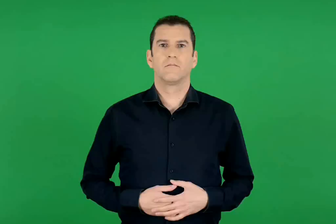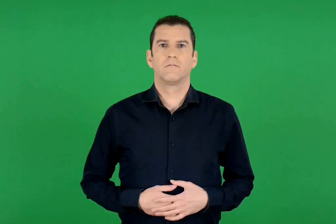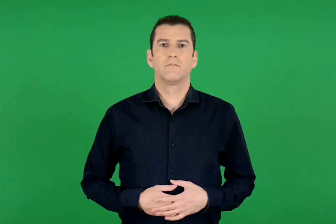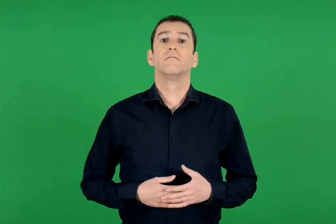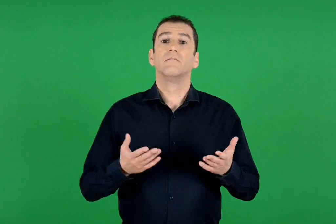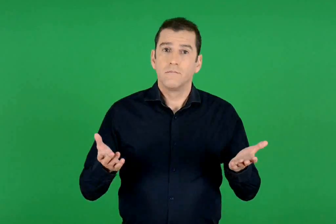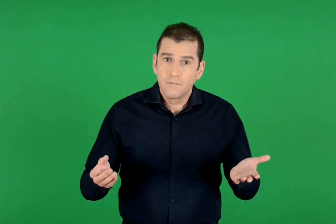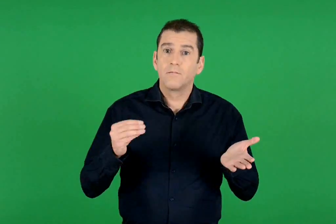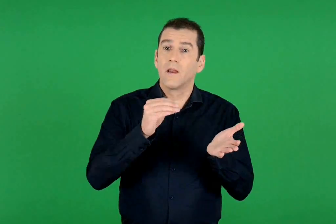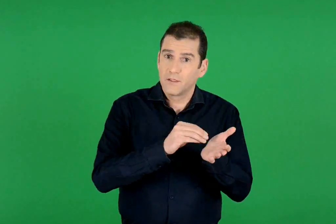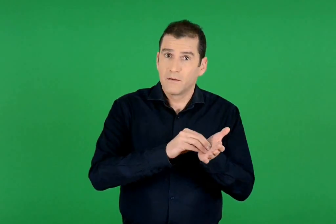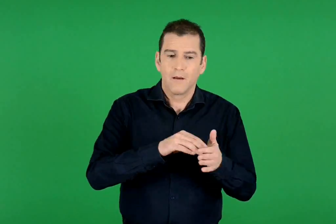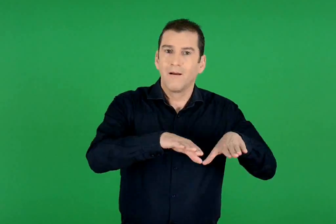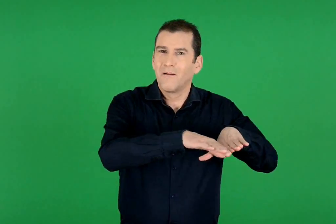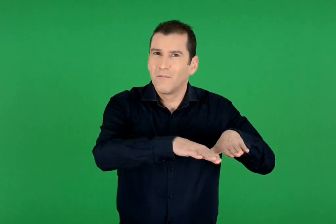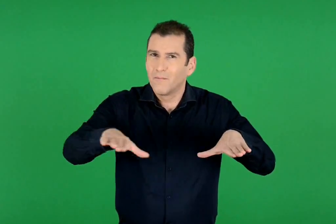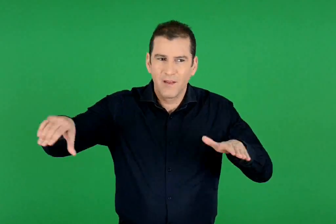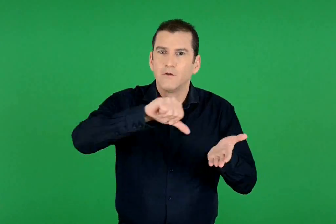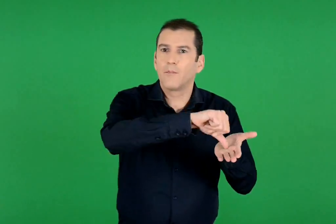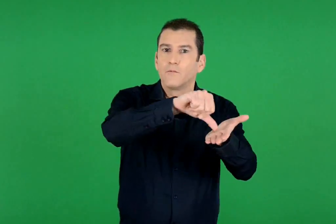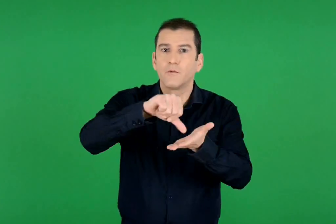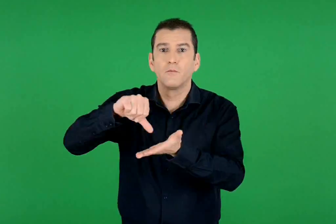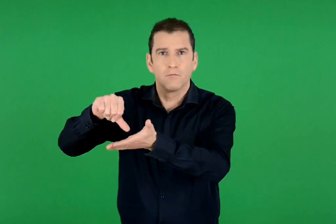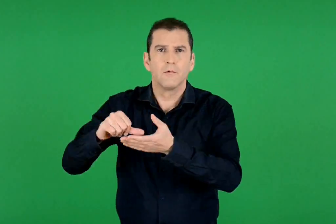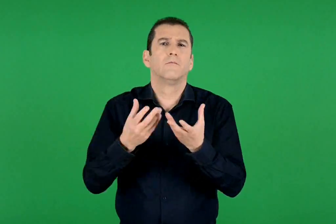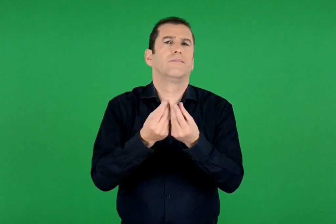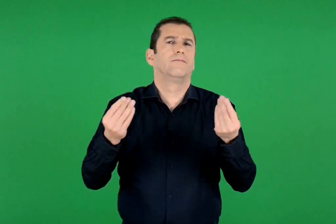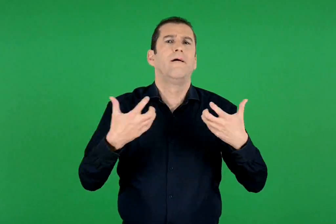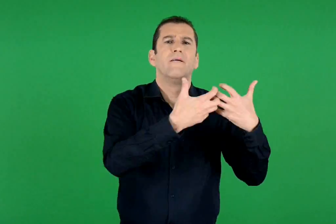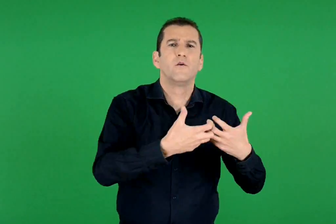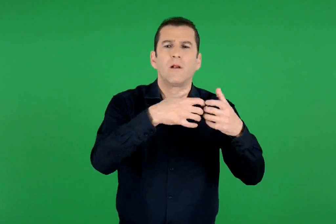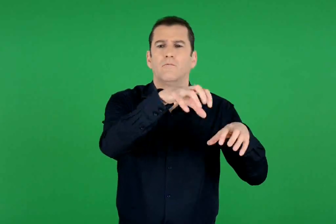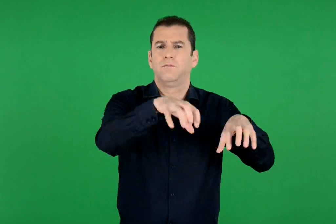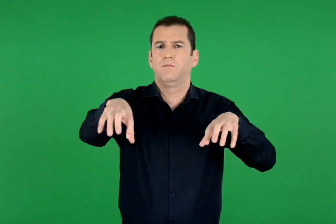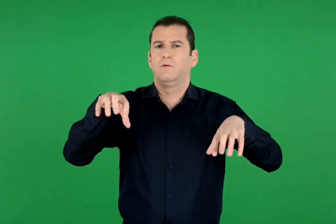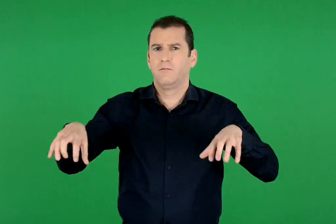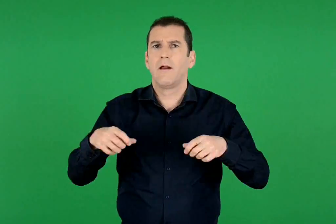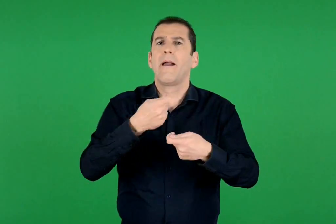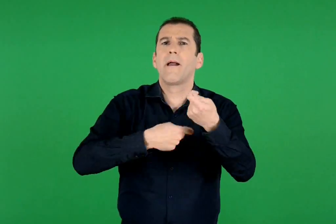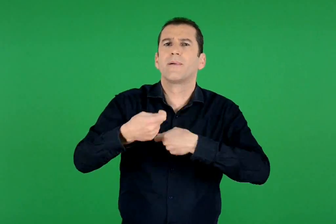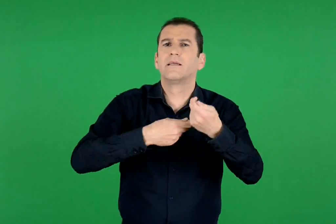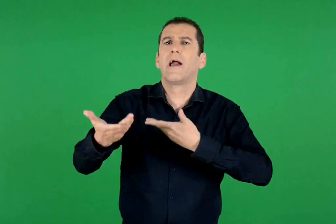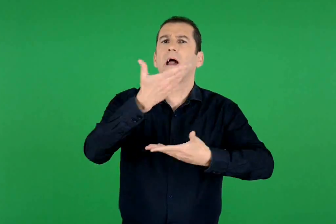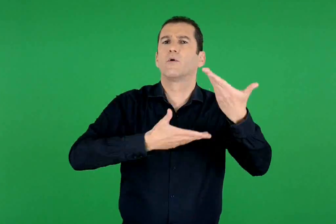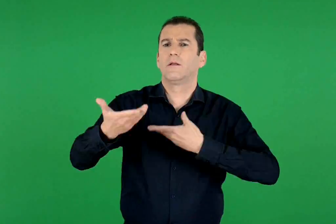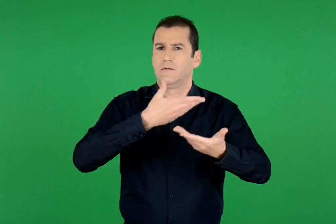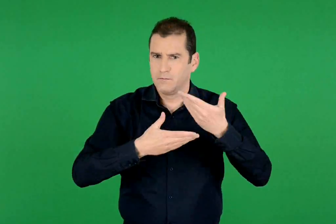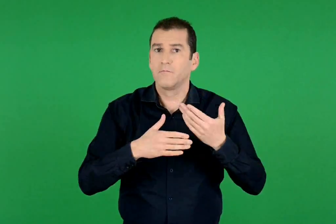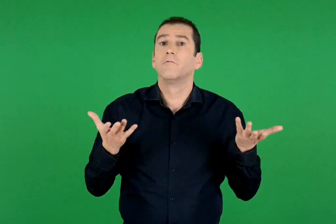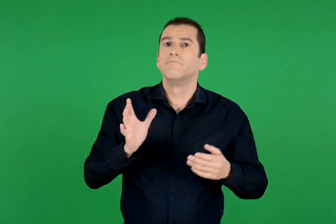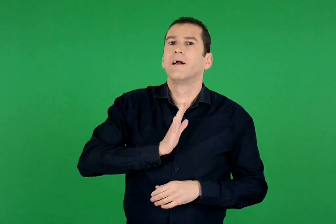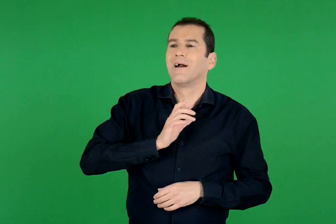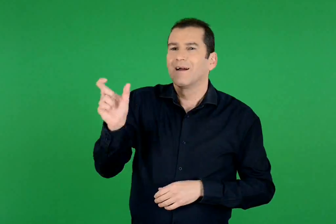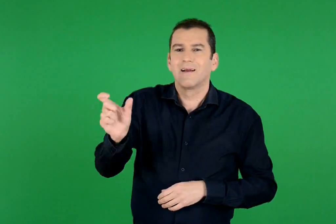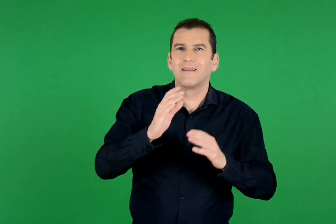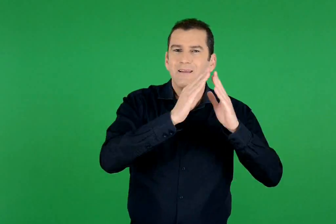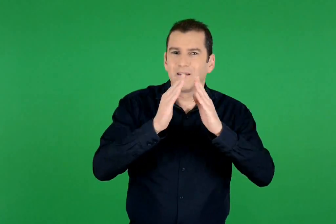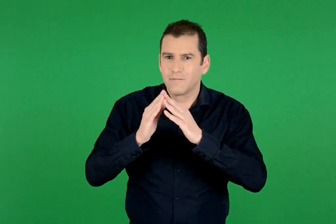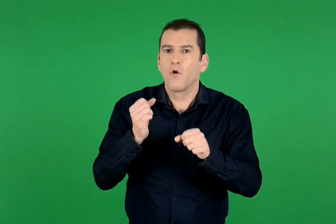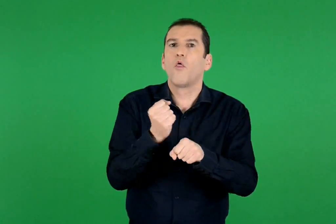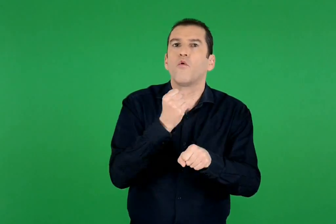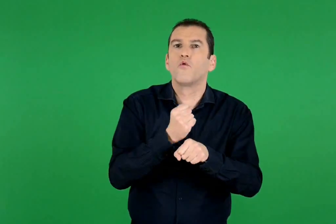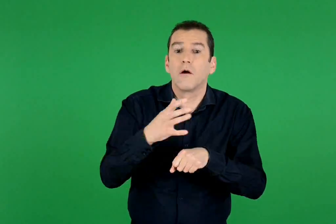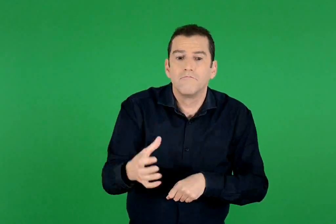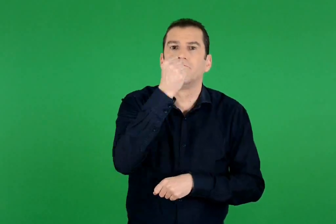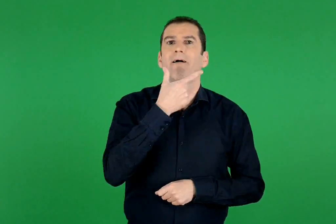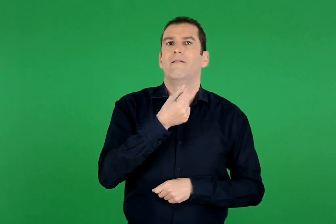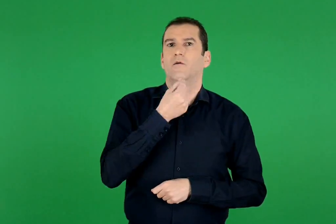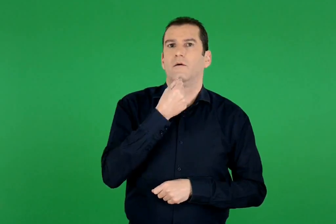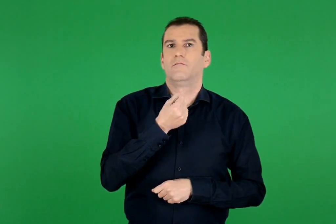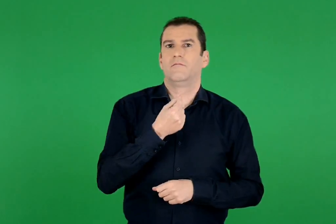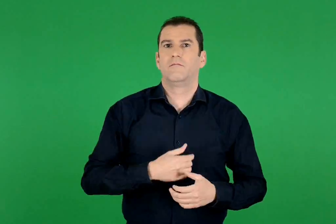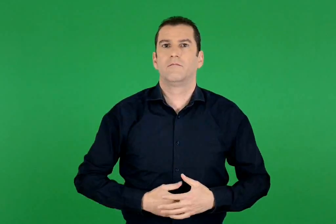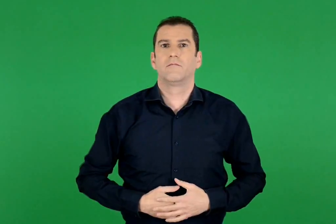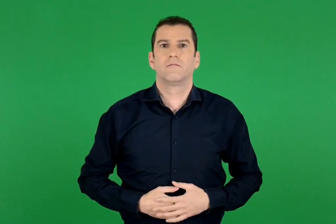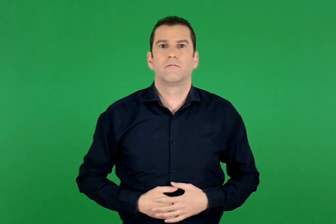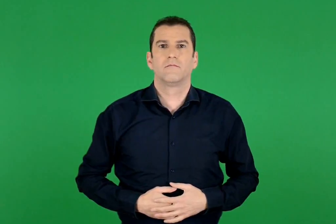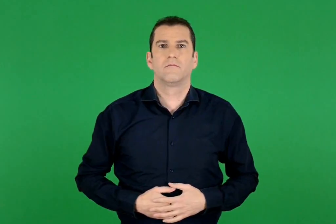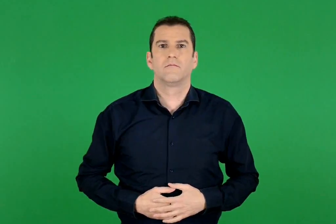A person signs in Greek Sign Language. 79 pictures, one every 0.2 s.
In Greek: επίσης , στις πεδινές πόλεις υπάρχουν πολλές βιομηχανίες και εμπορικές επιχειρήσεις , όπου οι κάτοικοι βρίσκουν πιο εύκολα δουλειά
